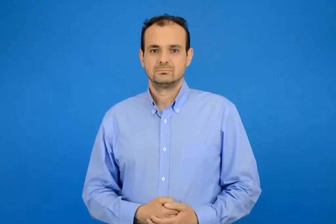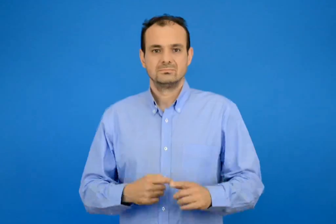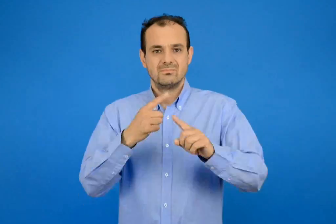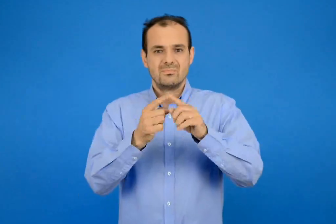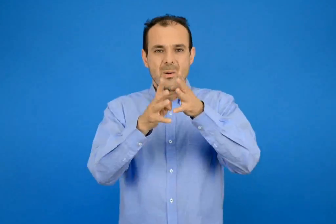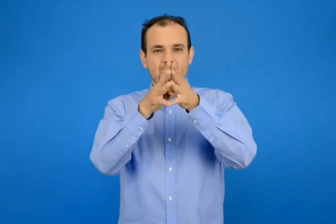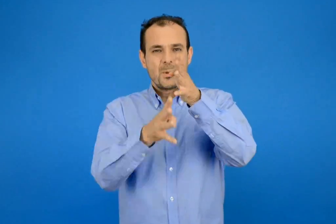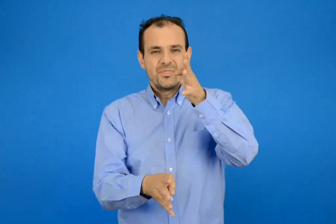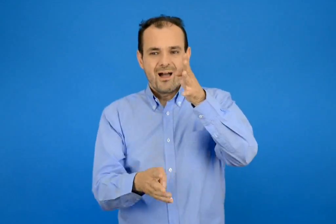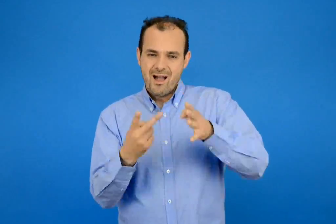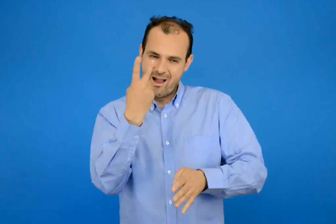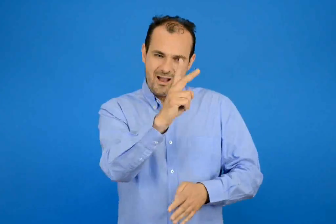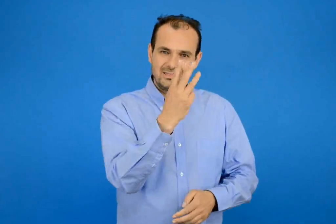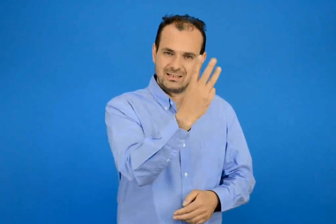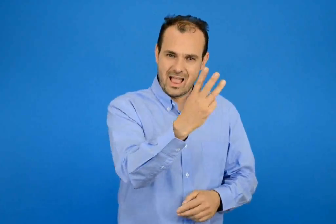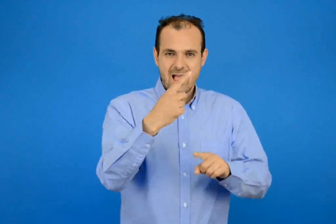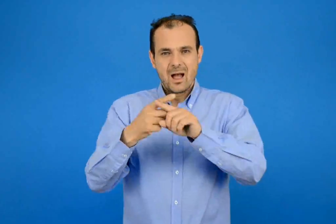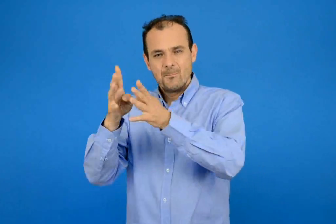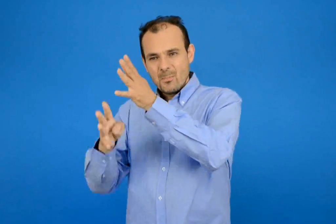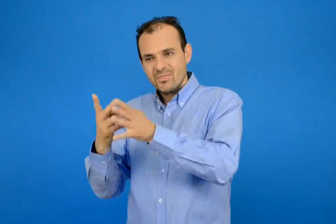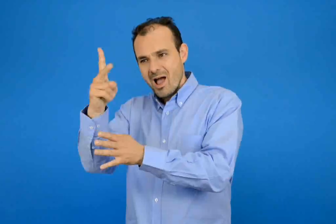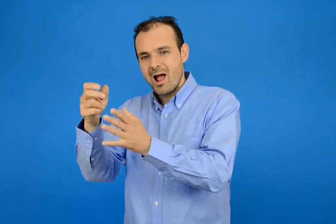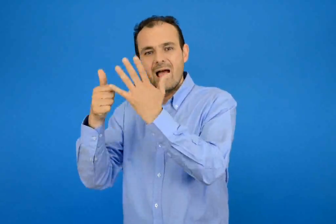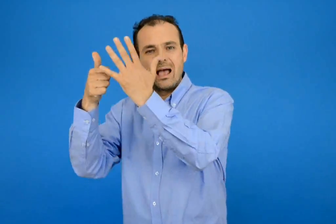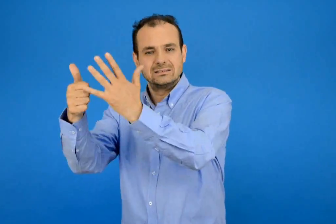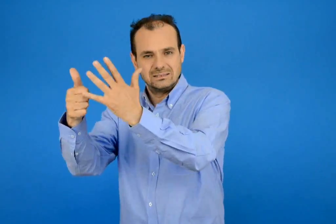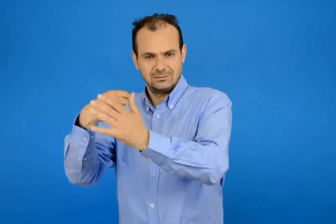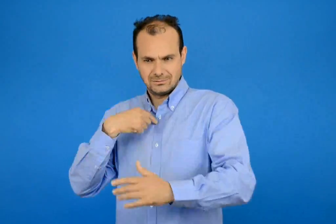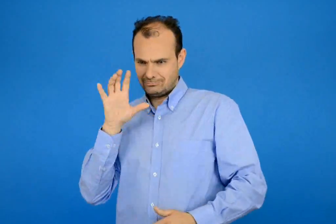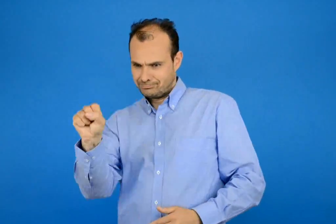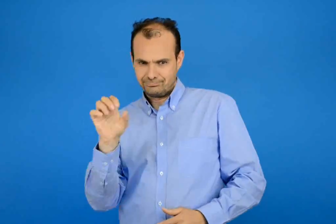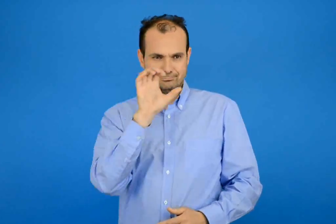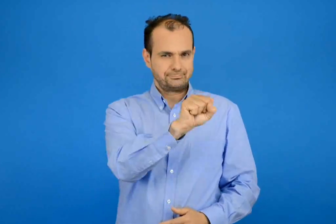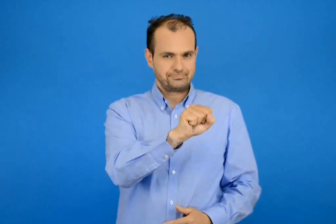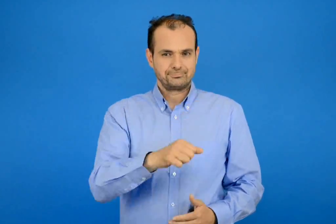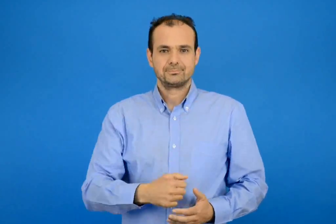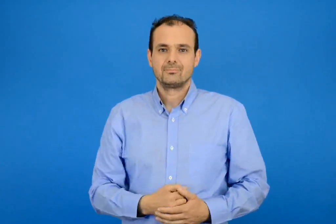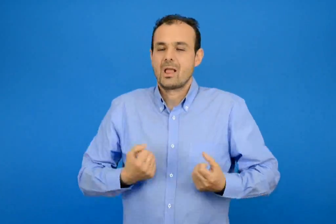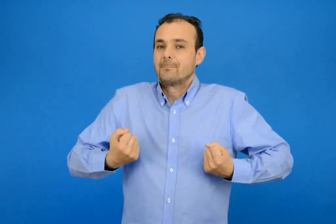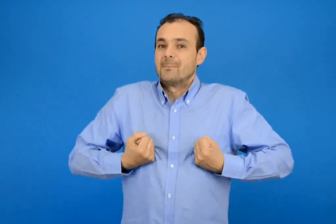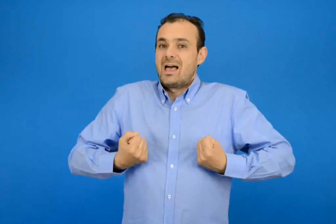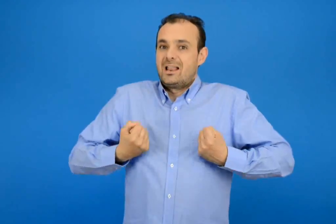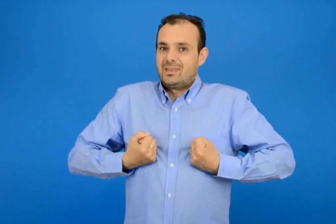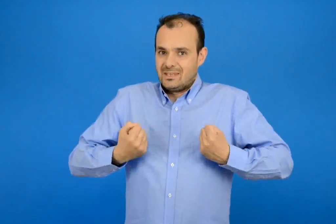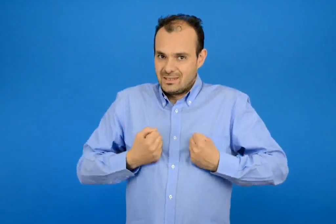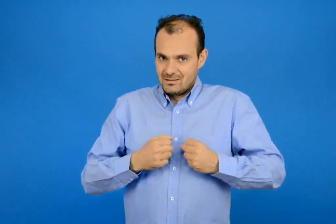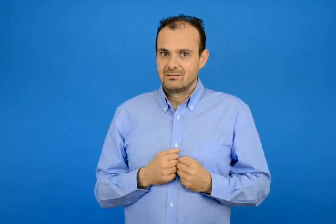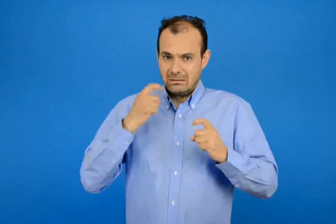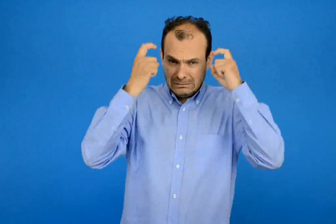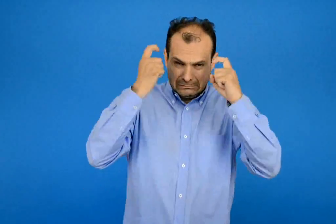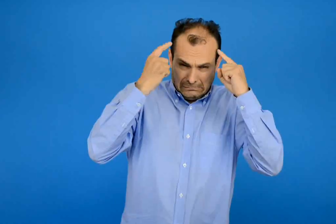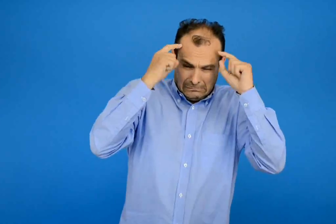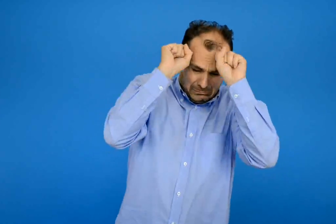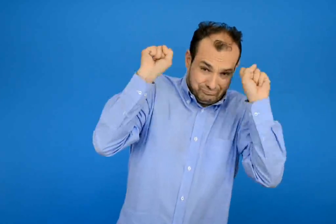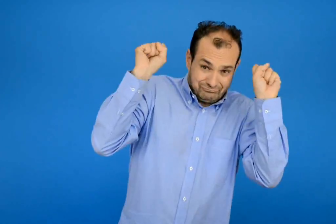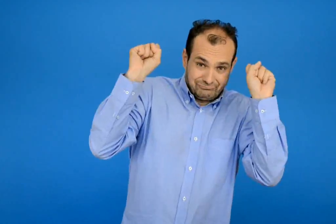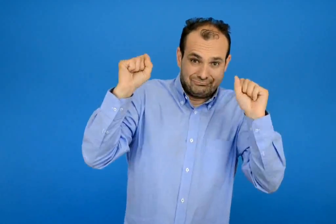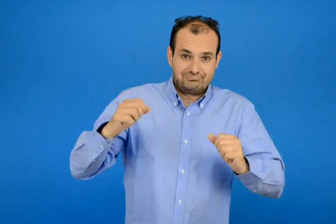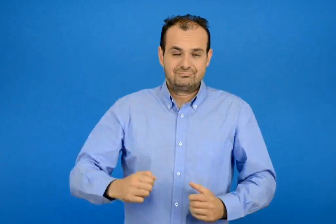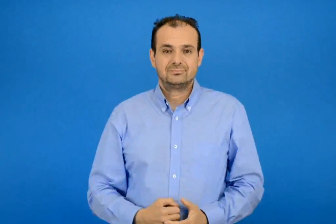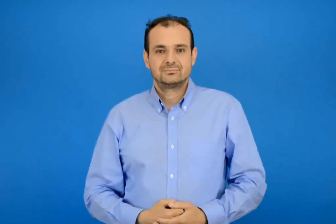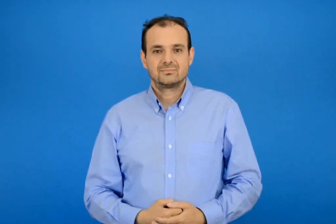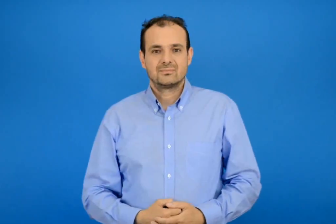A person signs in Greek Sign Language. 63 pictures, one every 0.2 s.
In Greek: βρίσκω την προπαίδεια του 3 και του 6 παιχνίδια και σπαζοκεφαλιές
